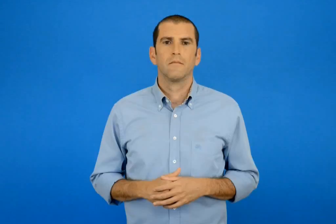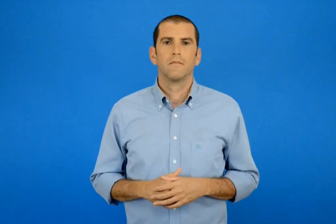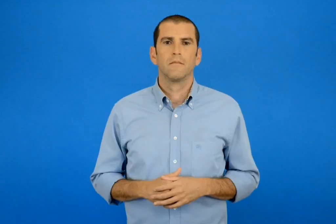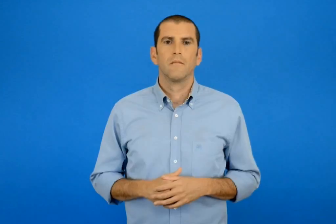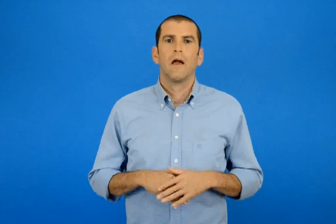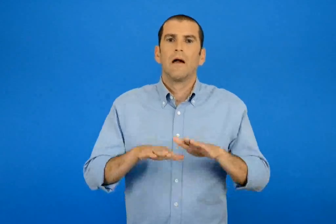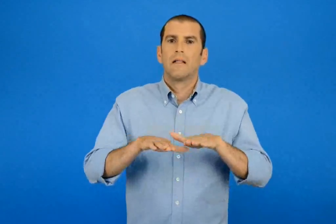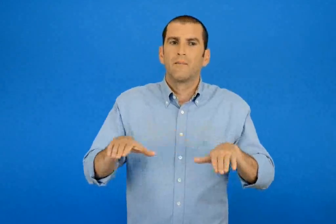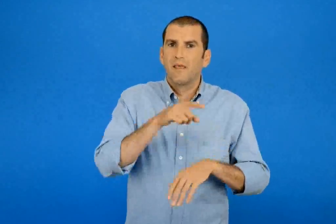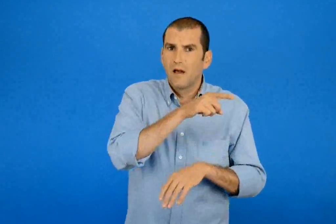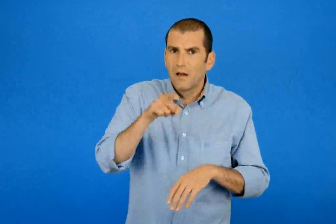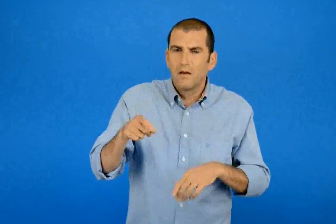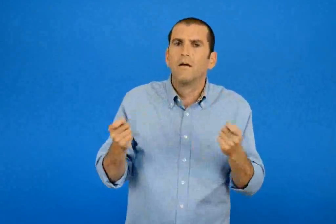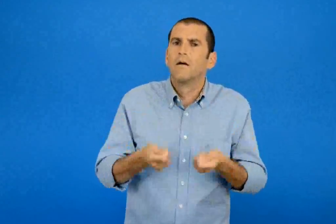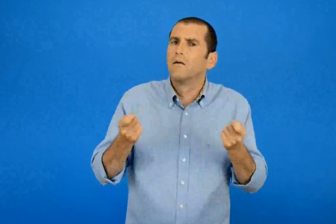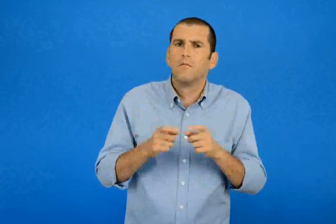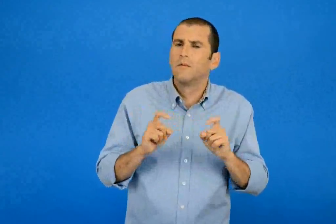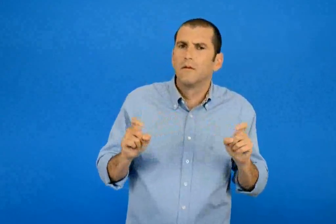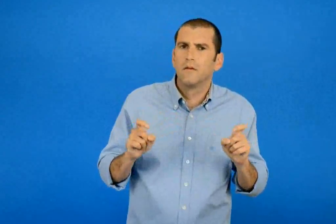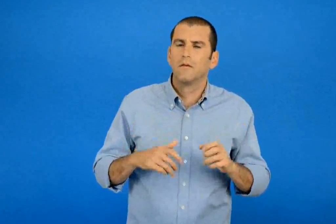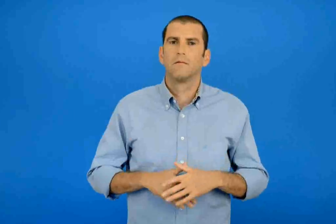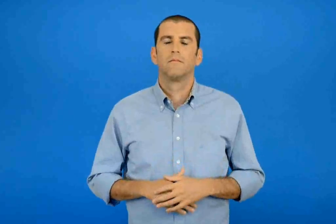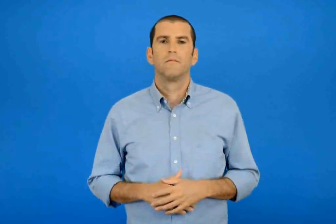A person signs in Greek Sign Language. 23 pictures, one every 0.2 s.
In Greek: τι κάνουν τα παιδιά ;
